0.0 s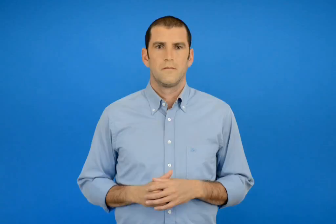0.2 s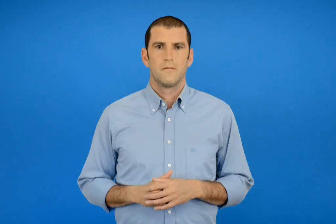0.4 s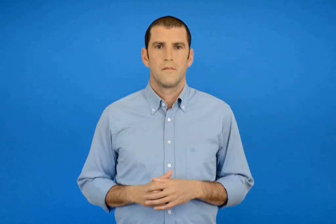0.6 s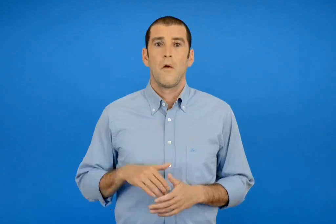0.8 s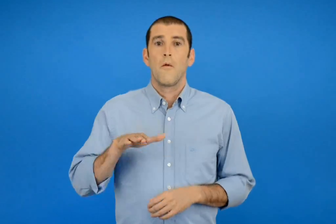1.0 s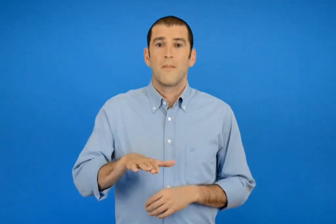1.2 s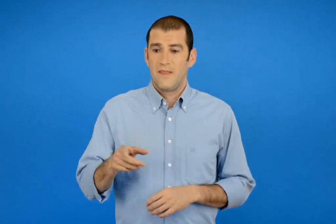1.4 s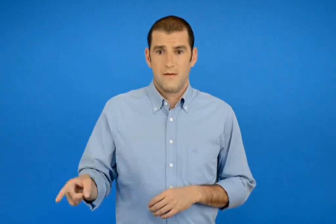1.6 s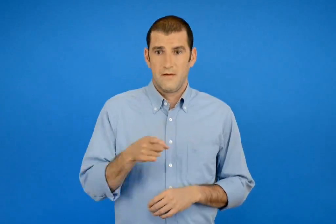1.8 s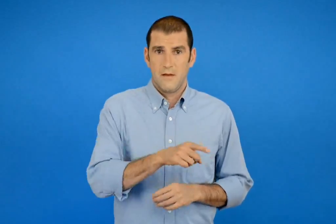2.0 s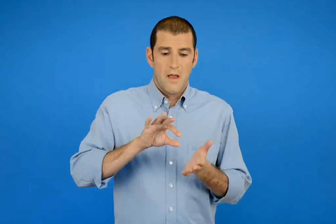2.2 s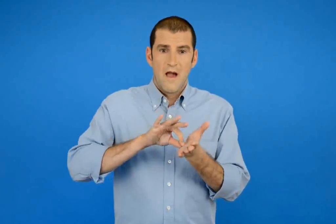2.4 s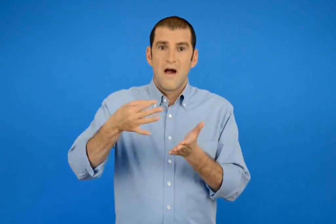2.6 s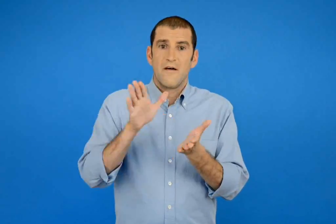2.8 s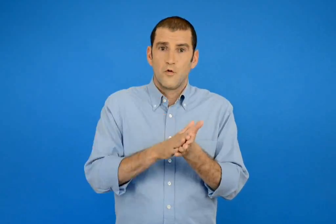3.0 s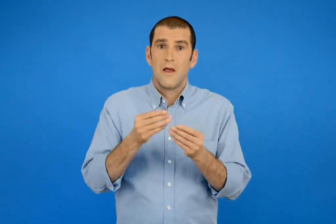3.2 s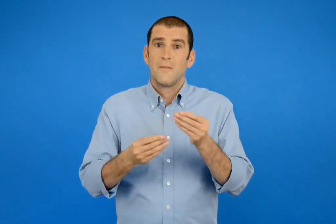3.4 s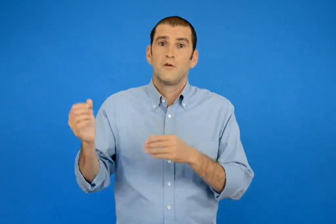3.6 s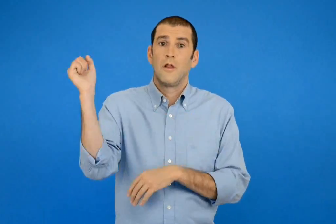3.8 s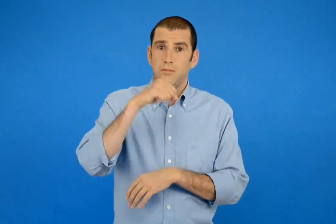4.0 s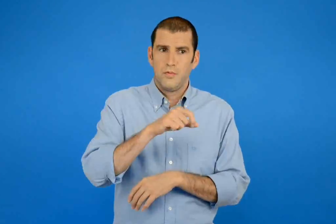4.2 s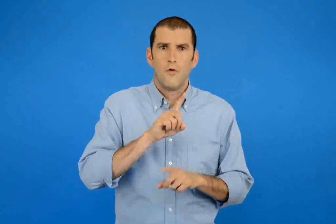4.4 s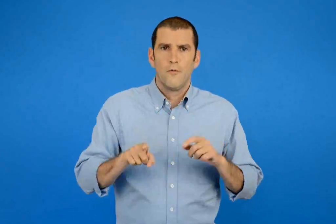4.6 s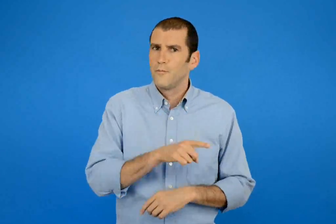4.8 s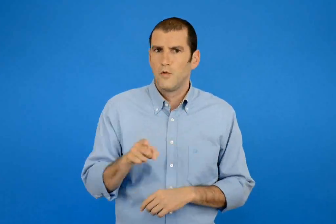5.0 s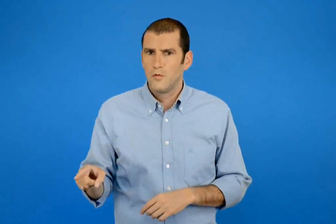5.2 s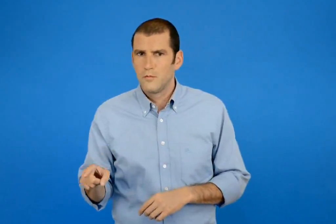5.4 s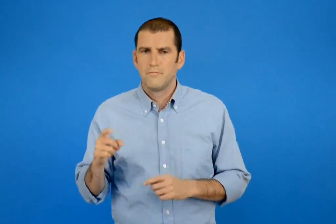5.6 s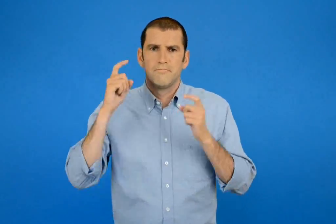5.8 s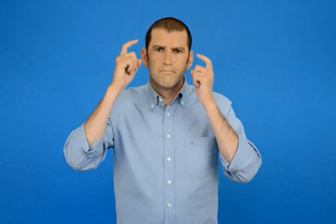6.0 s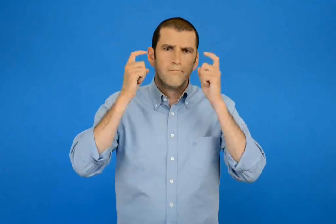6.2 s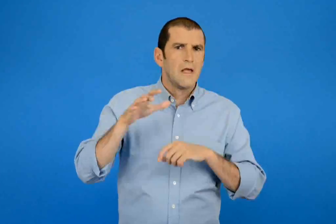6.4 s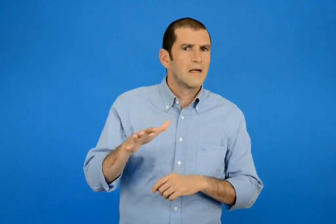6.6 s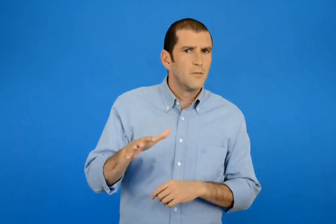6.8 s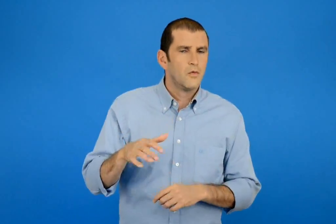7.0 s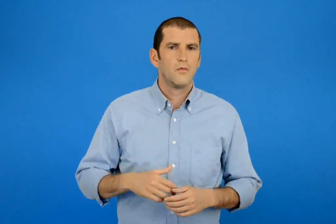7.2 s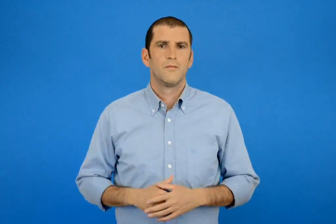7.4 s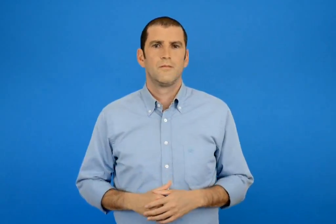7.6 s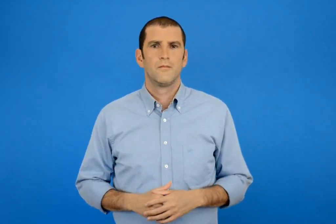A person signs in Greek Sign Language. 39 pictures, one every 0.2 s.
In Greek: ποιό παιδί έχει τα περισσότερα αυτοκόλλητα ; εκτιμώ
